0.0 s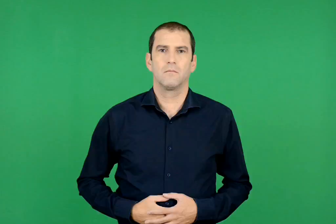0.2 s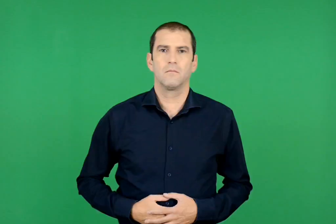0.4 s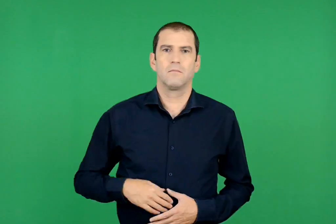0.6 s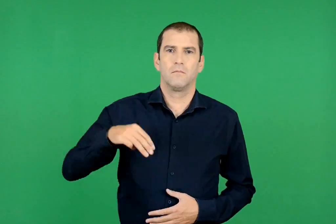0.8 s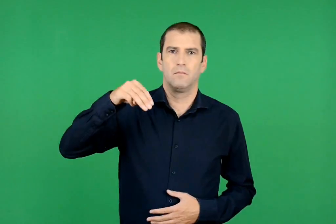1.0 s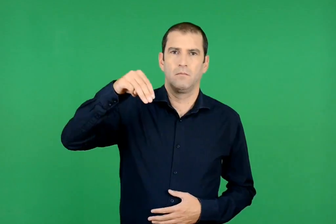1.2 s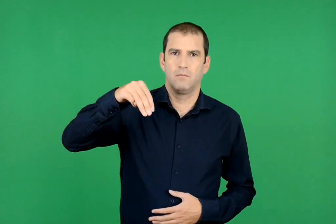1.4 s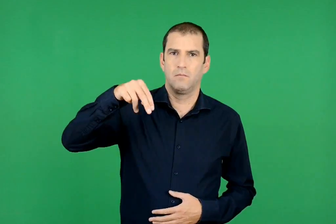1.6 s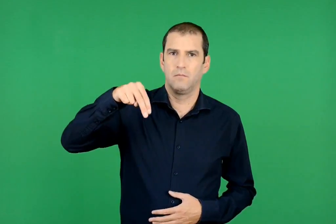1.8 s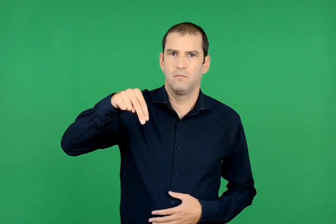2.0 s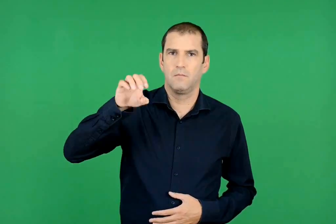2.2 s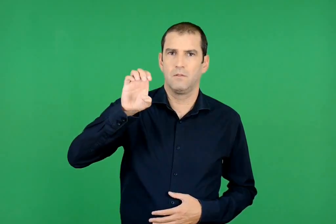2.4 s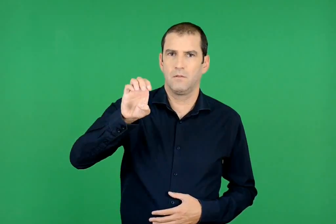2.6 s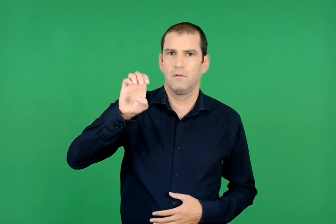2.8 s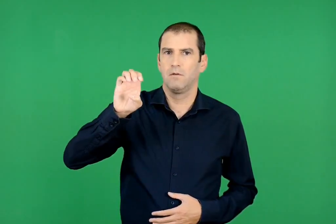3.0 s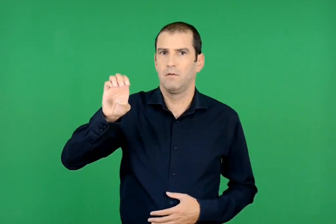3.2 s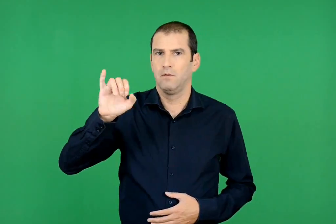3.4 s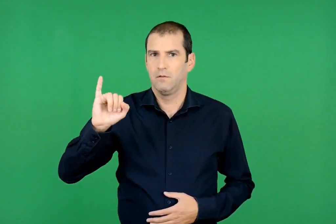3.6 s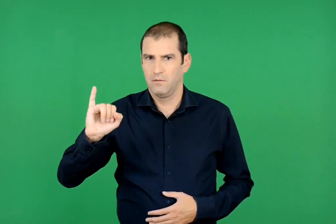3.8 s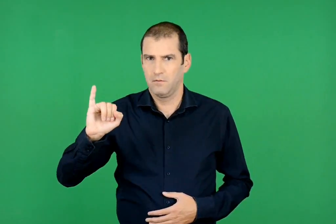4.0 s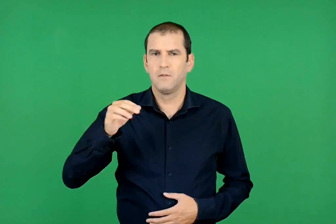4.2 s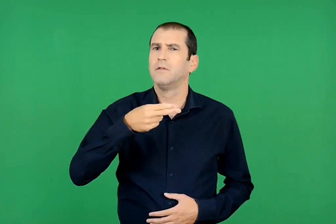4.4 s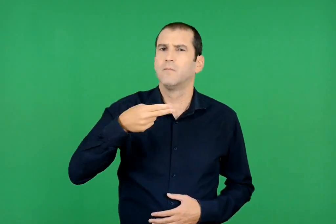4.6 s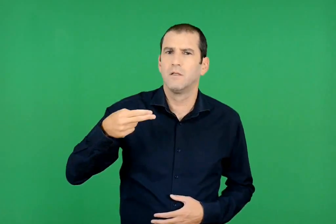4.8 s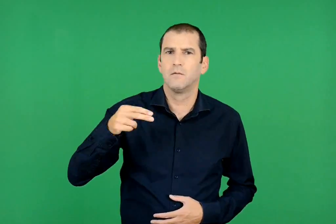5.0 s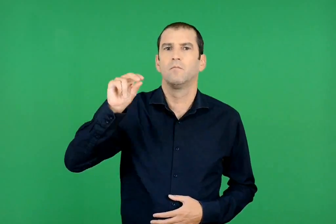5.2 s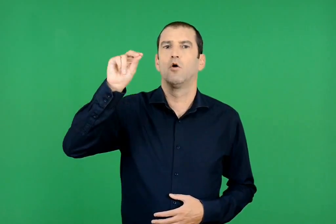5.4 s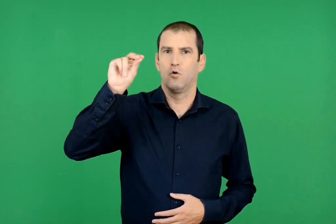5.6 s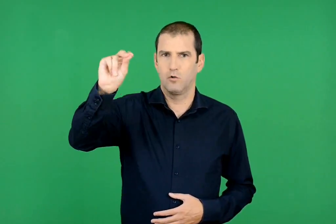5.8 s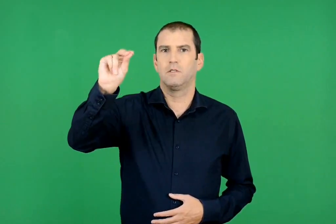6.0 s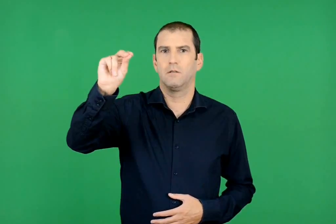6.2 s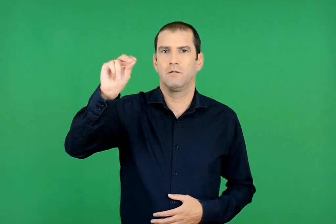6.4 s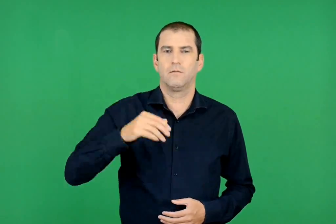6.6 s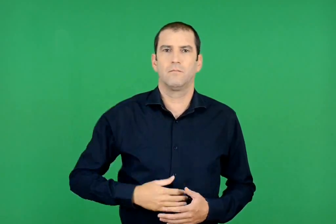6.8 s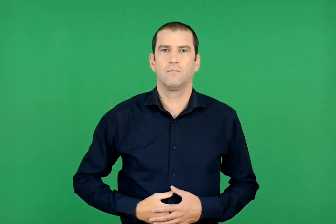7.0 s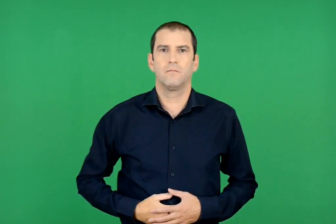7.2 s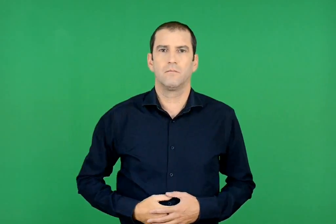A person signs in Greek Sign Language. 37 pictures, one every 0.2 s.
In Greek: μνέει ορκίζεται
